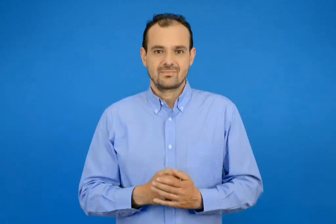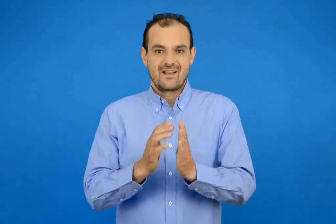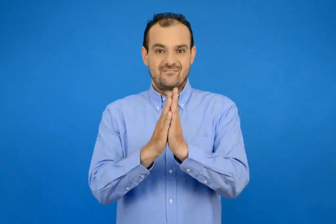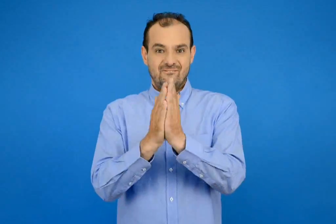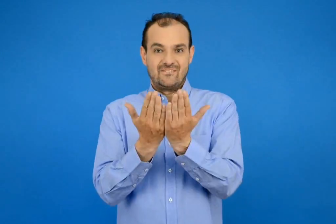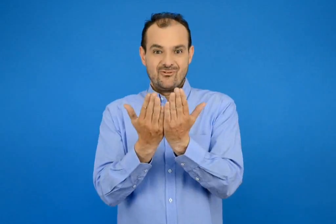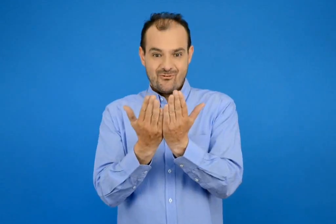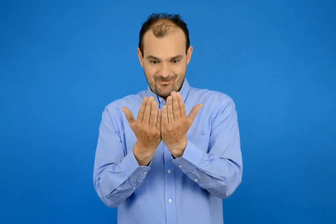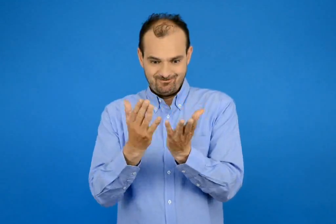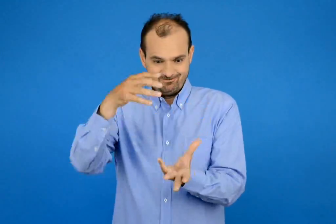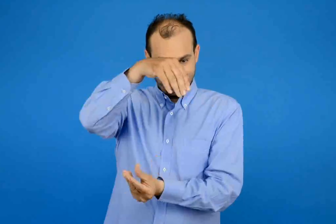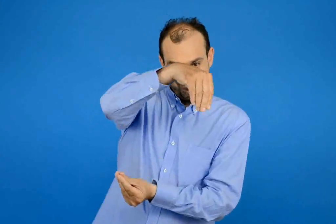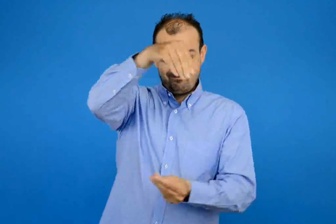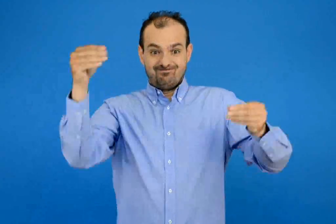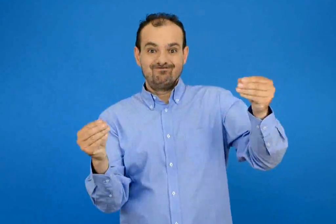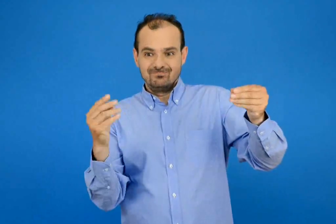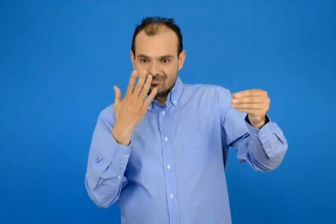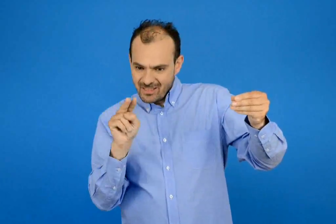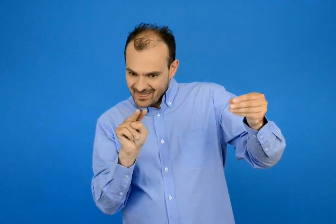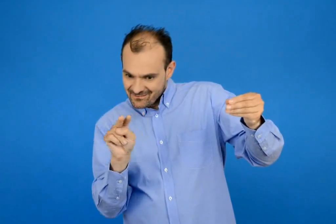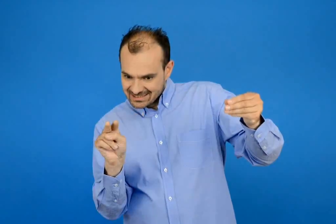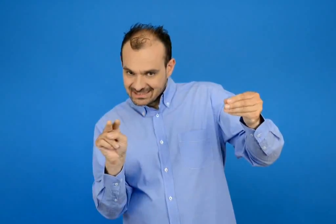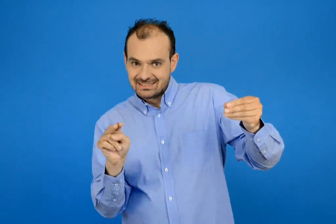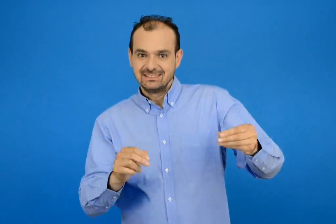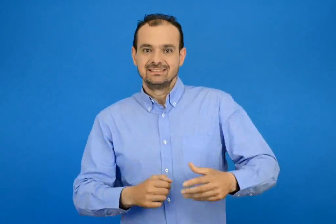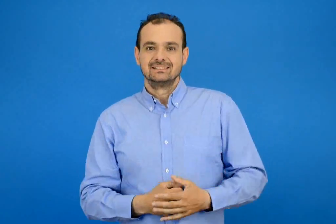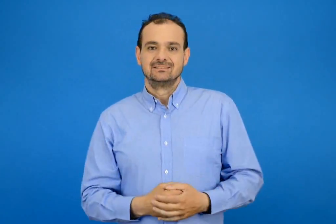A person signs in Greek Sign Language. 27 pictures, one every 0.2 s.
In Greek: γύρισε το βιβλίο ανάποδα και διάβασε
